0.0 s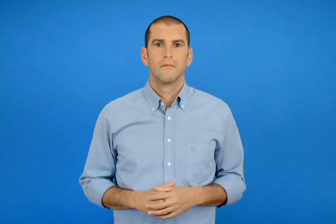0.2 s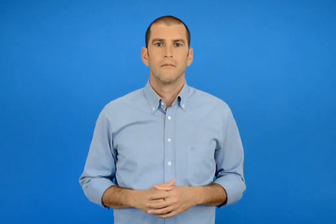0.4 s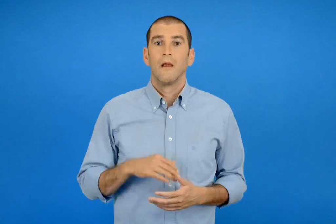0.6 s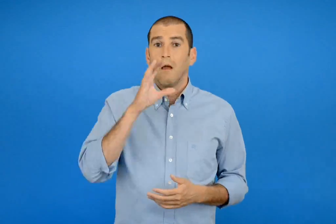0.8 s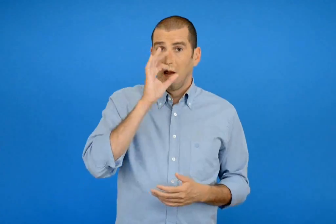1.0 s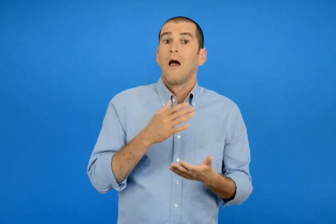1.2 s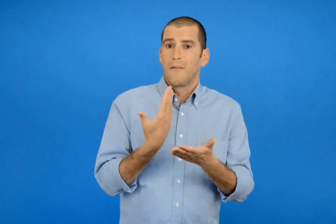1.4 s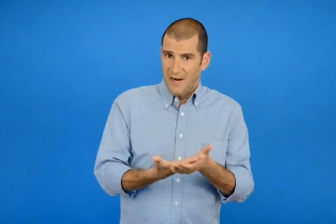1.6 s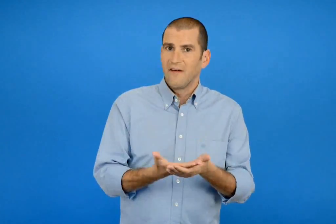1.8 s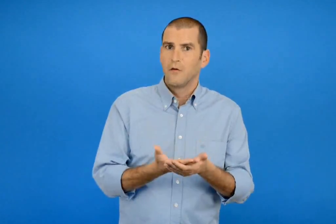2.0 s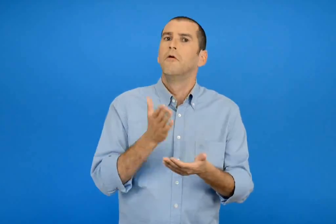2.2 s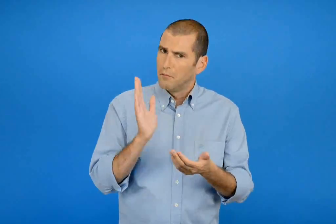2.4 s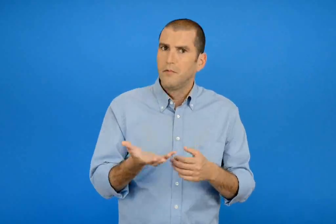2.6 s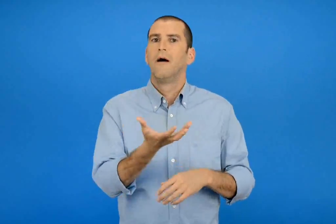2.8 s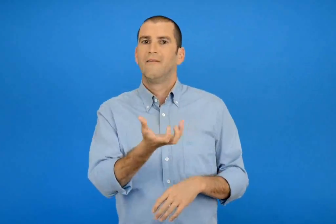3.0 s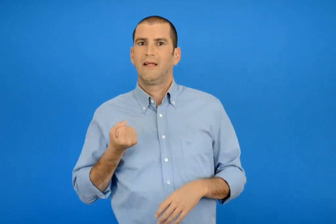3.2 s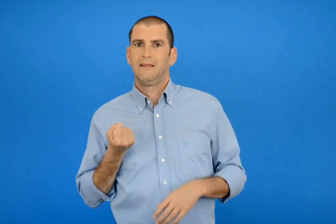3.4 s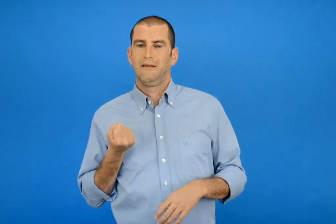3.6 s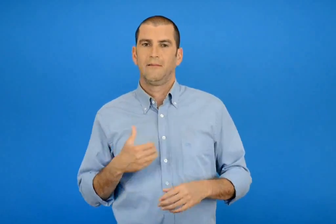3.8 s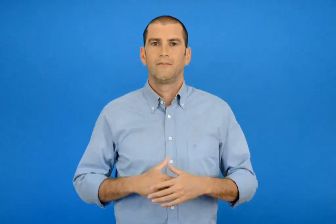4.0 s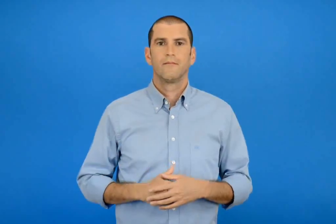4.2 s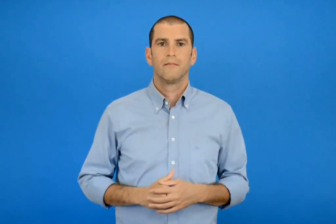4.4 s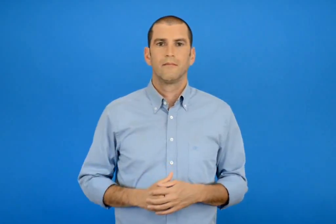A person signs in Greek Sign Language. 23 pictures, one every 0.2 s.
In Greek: επαληθεύω ομως και με αφαίρεση
